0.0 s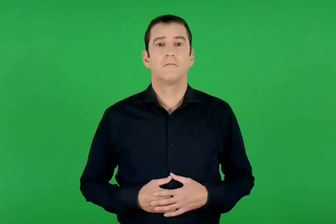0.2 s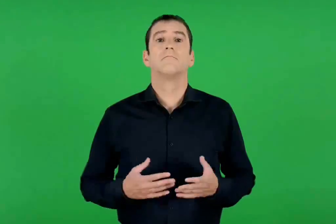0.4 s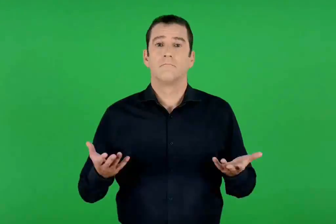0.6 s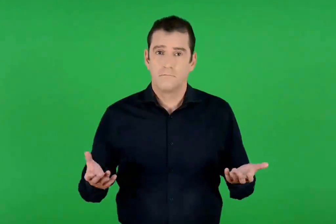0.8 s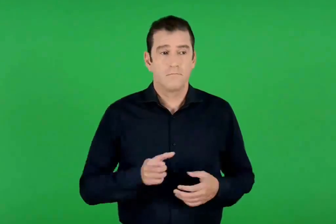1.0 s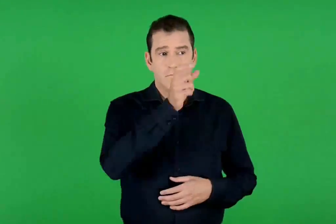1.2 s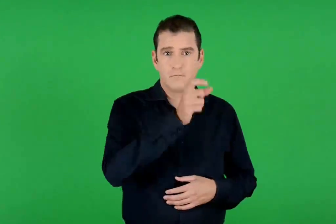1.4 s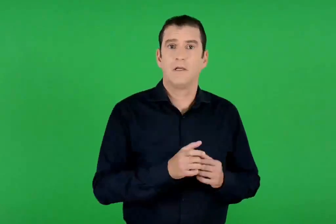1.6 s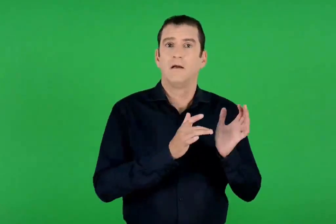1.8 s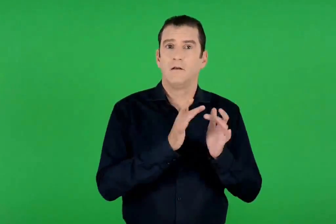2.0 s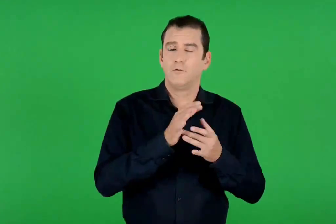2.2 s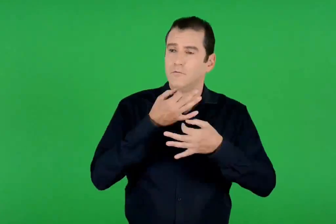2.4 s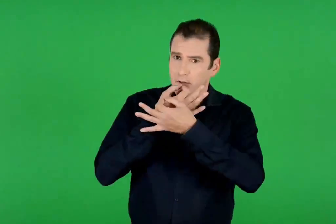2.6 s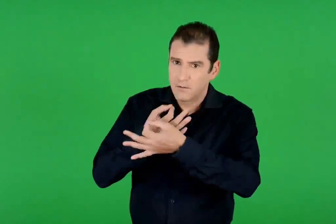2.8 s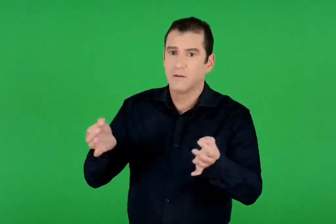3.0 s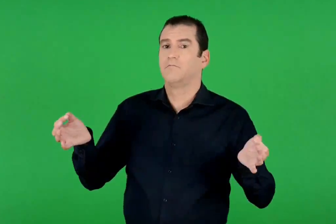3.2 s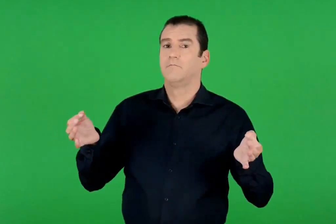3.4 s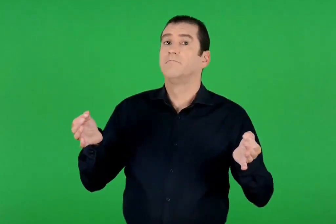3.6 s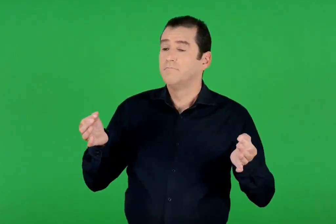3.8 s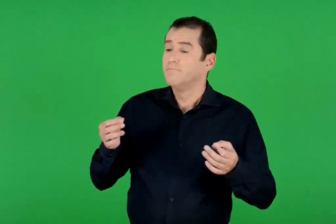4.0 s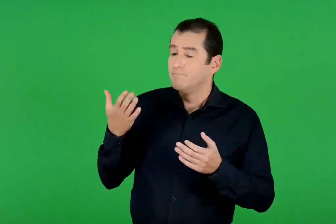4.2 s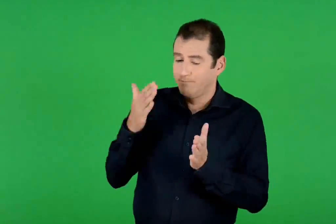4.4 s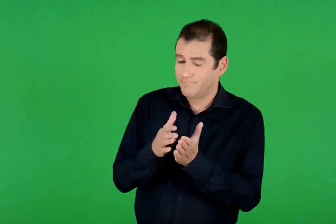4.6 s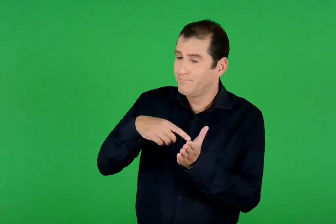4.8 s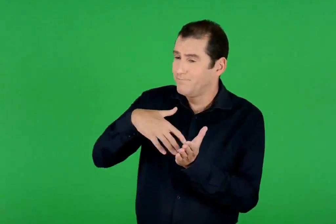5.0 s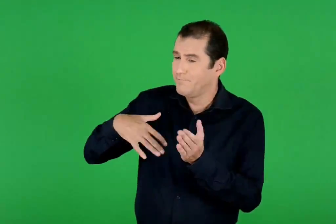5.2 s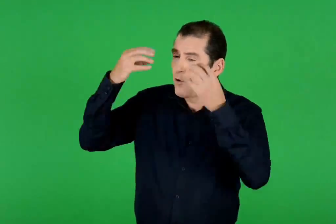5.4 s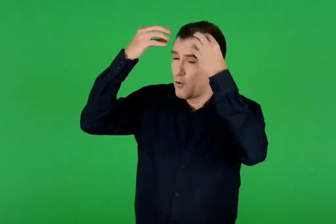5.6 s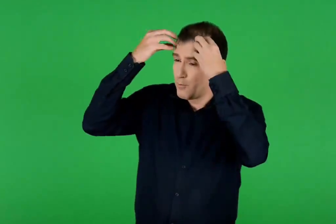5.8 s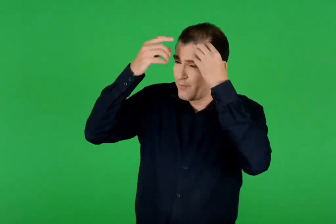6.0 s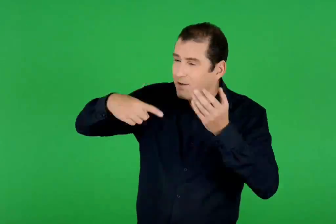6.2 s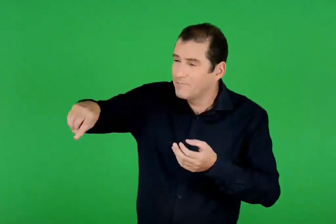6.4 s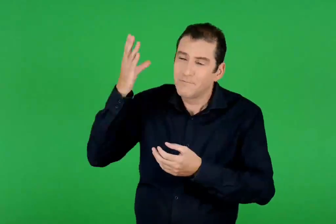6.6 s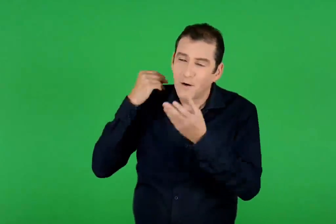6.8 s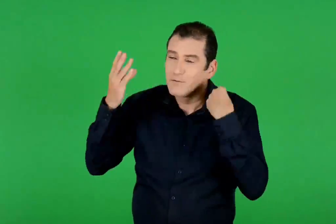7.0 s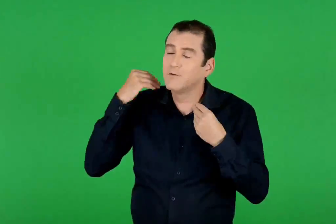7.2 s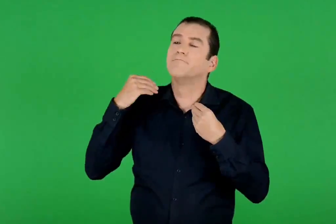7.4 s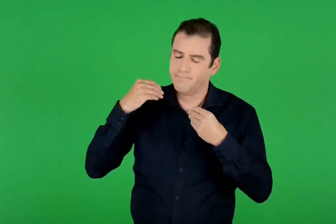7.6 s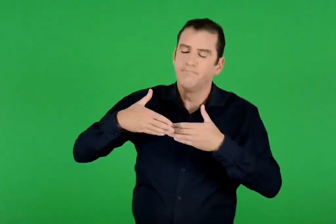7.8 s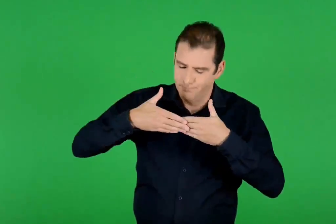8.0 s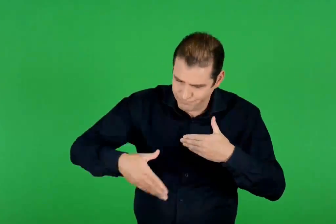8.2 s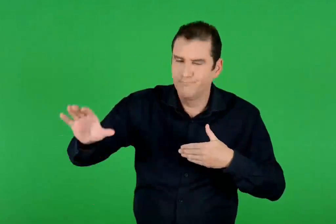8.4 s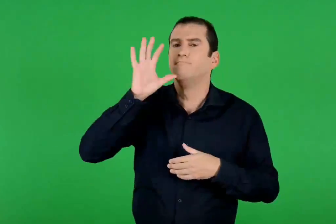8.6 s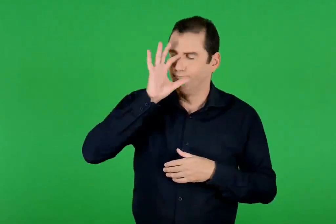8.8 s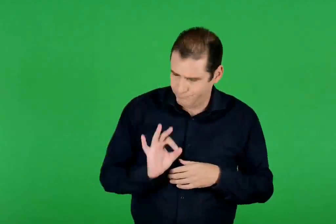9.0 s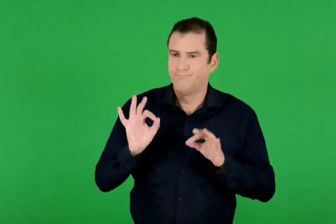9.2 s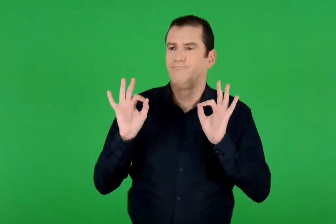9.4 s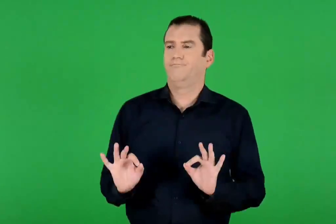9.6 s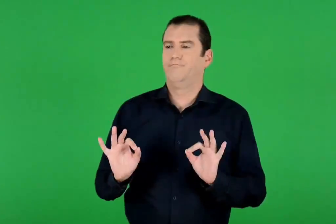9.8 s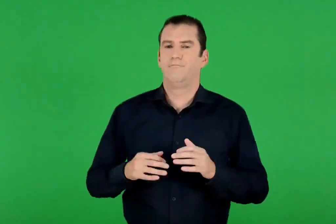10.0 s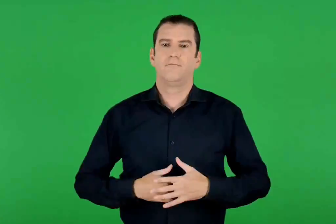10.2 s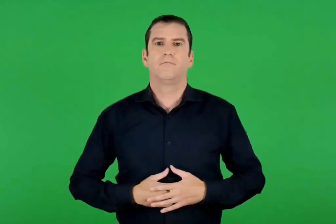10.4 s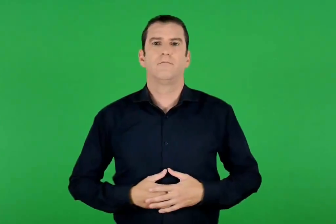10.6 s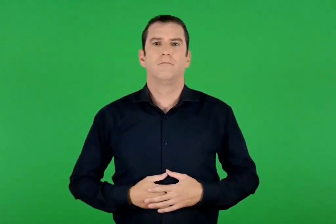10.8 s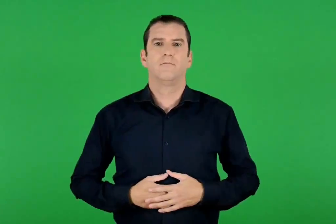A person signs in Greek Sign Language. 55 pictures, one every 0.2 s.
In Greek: τότε τους είπε ο ιησούς σήμερα βρίσκει την εκπλήρωσή της η προφητεία που μόλις ακούσατε
